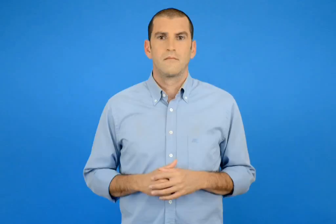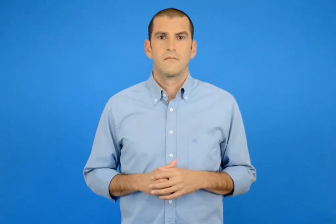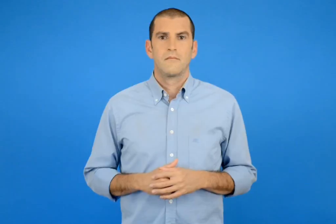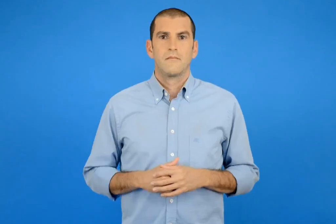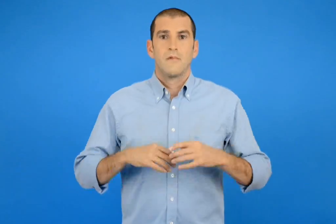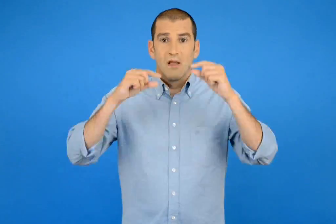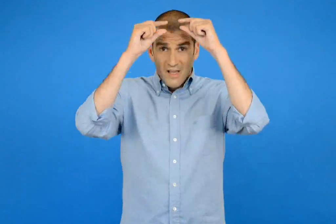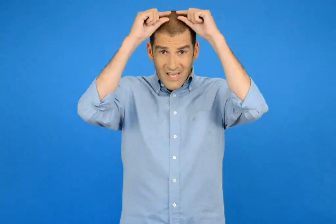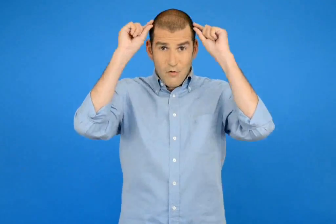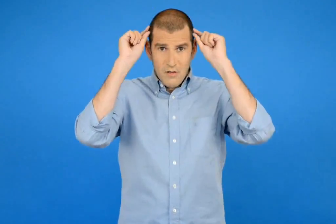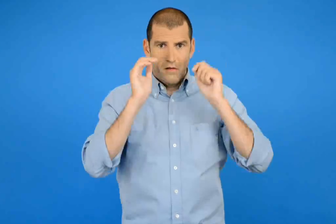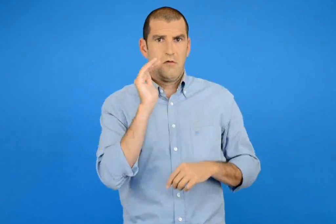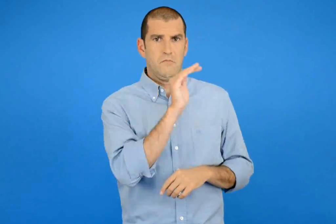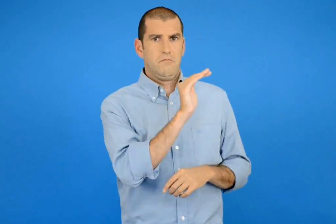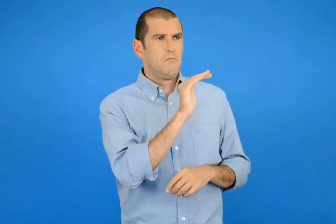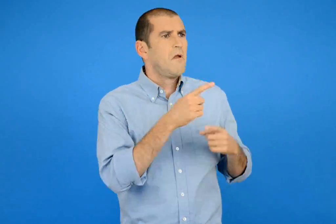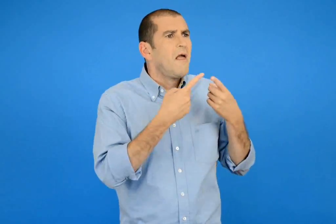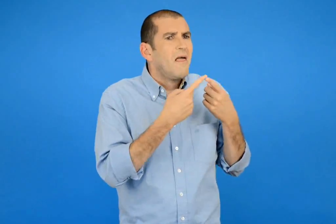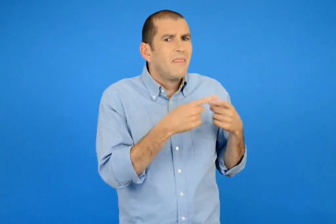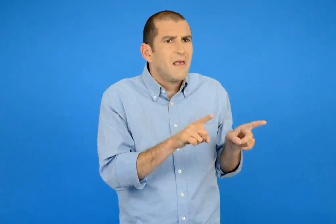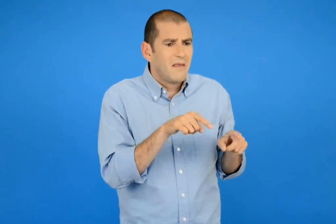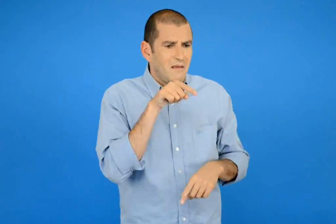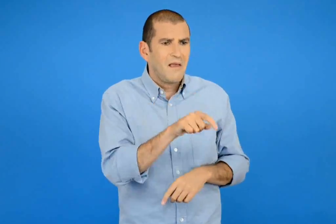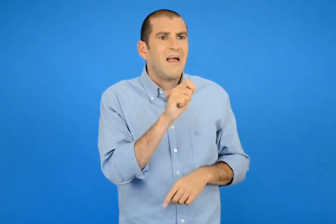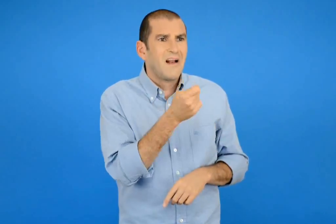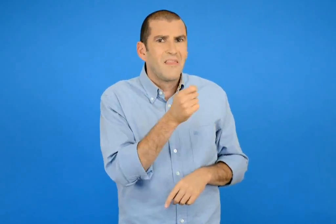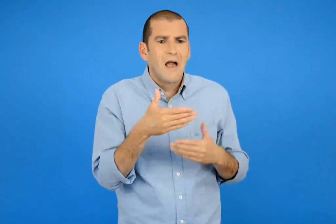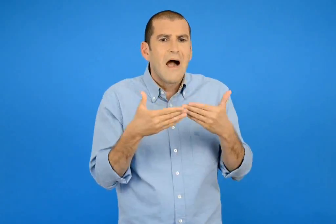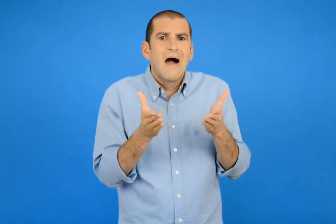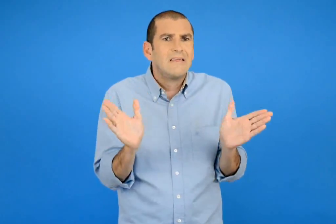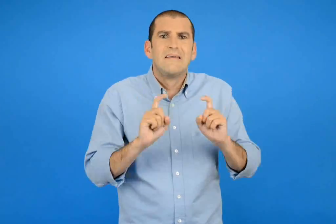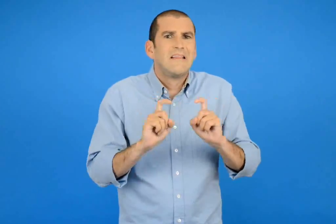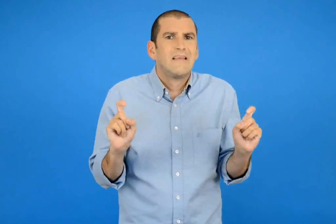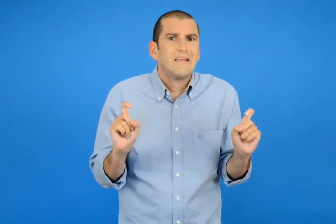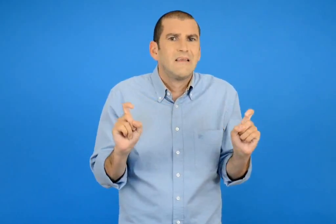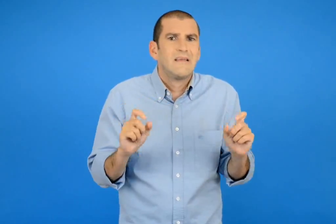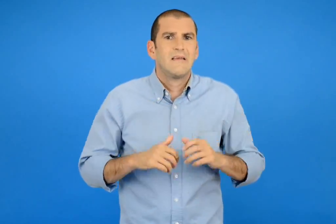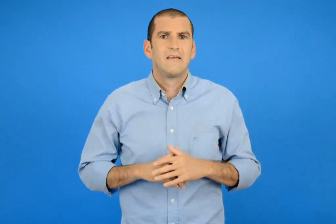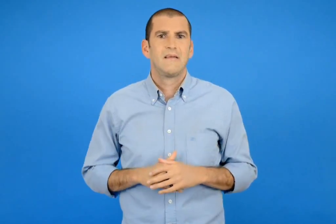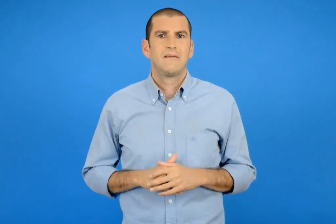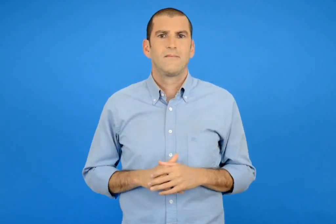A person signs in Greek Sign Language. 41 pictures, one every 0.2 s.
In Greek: θείε τι ανοίγεις με αυτό το κλειδί ; ρώτησε η ιωάννα
